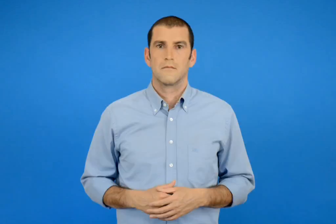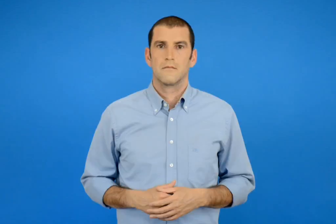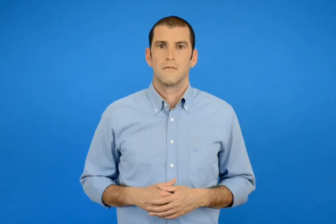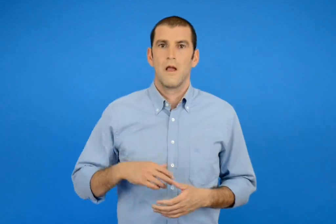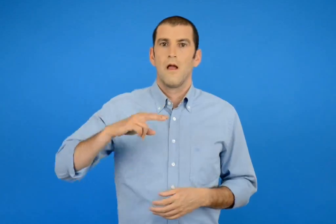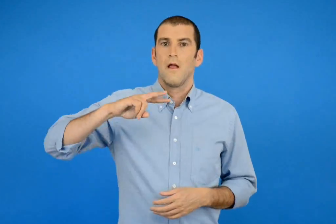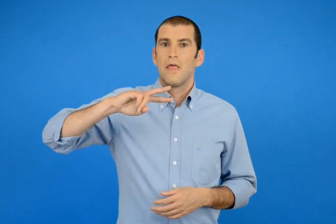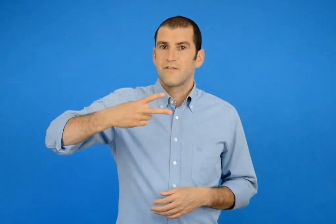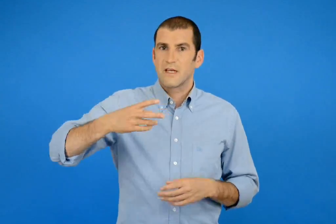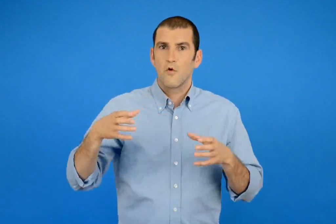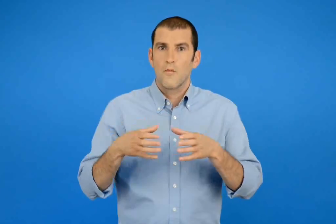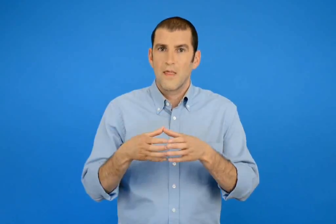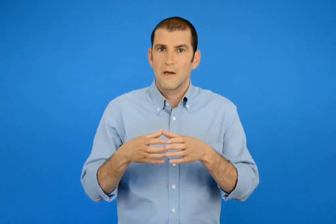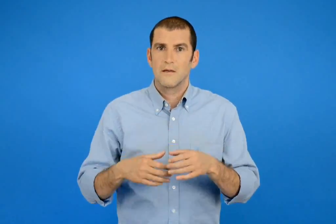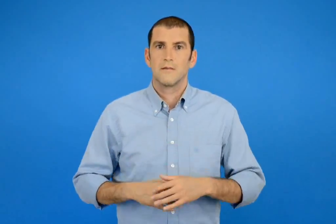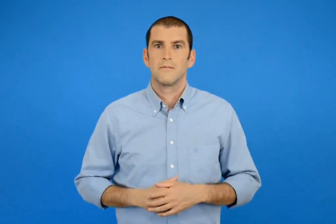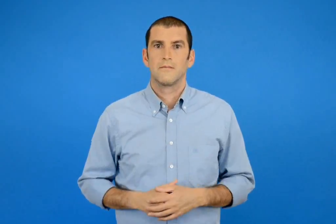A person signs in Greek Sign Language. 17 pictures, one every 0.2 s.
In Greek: 2η ομάδα
